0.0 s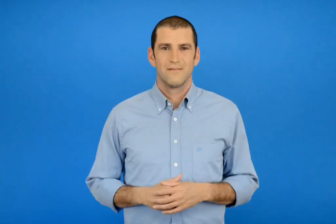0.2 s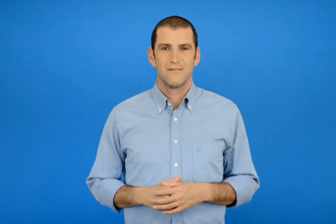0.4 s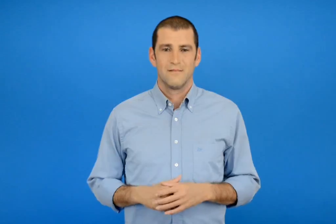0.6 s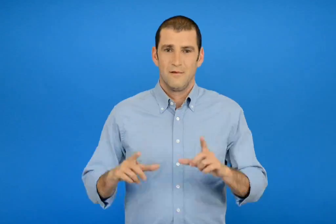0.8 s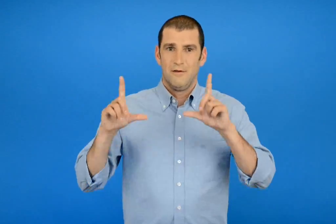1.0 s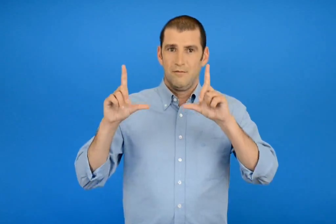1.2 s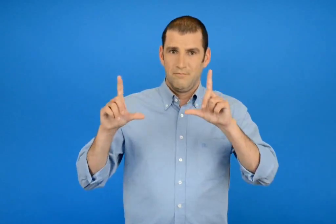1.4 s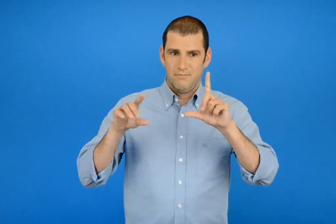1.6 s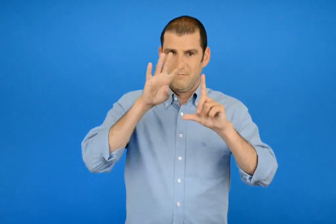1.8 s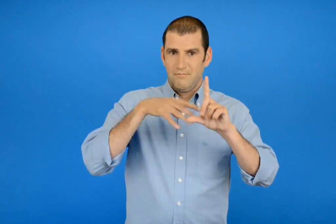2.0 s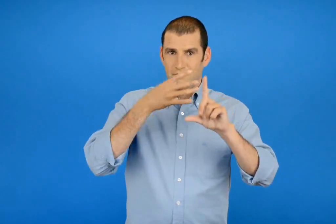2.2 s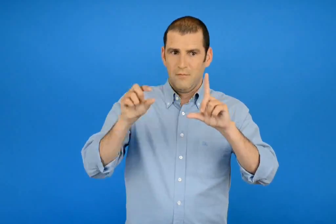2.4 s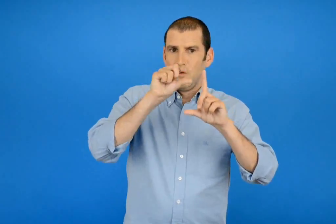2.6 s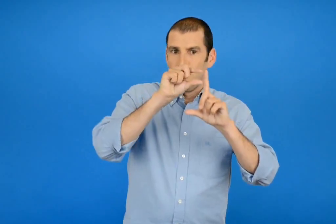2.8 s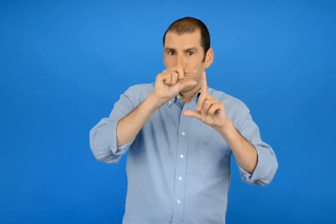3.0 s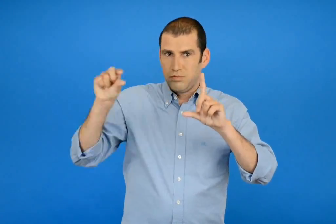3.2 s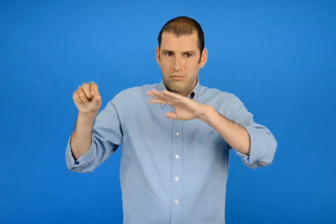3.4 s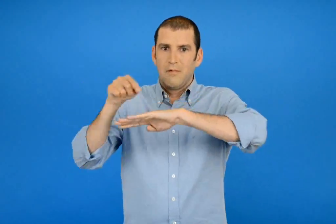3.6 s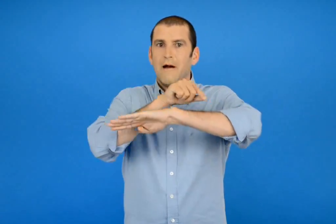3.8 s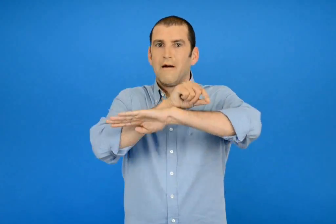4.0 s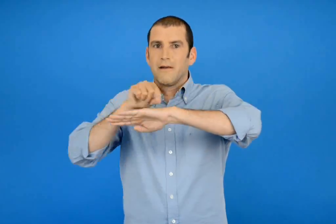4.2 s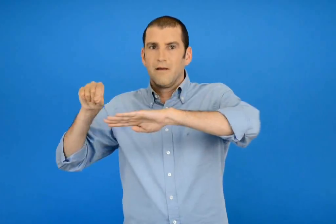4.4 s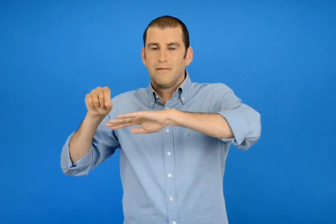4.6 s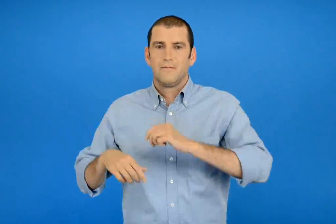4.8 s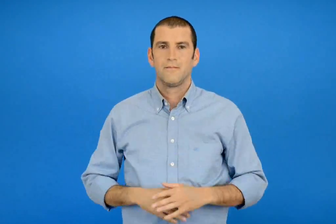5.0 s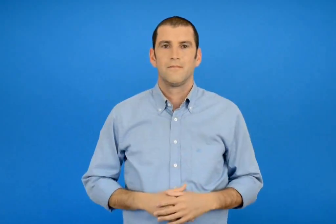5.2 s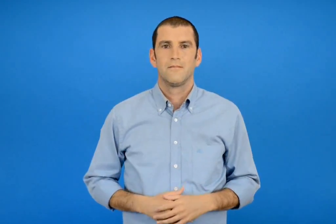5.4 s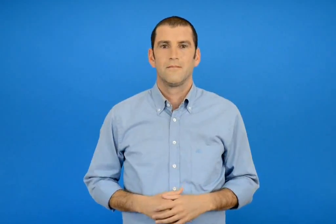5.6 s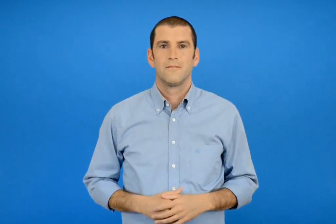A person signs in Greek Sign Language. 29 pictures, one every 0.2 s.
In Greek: χαράζω δρόμους με τον χάρακα
